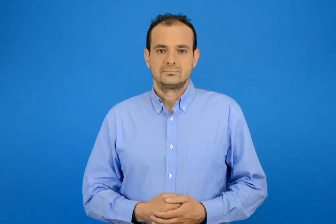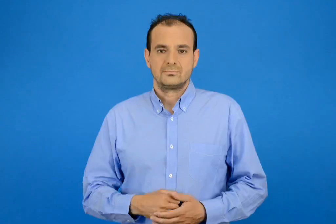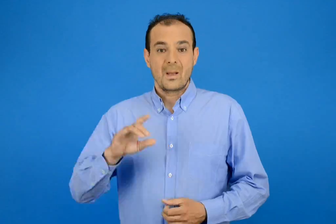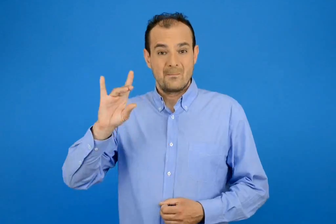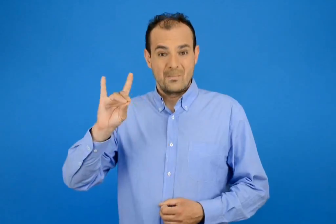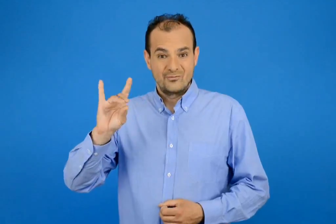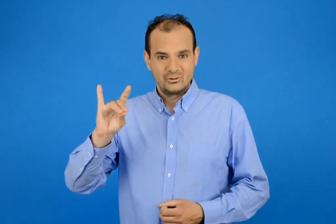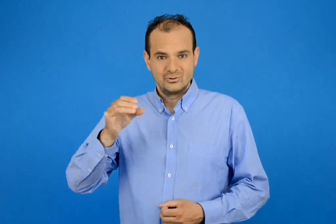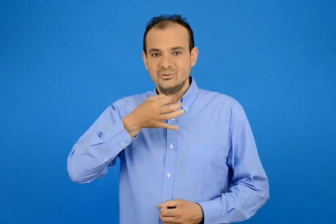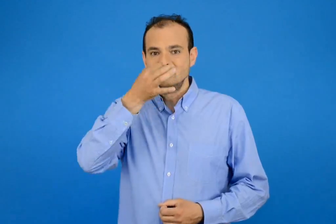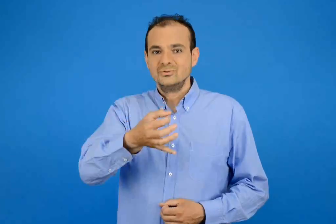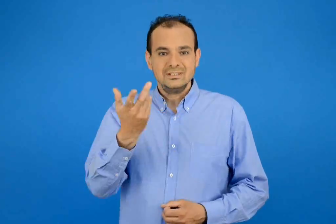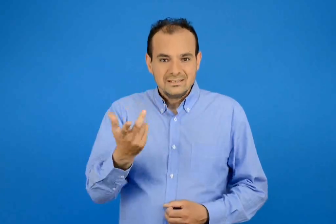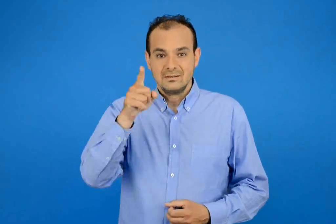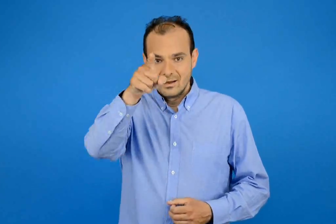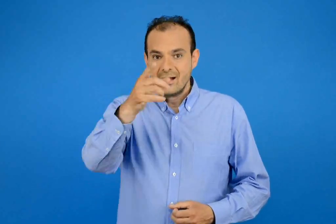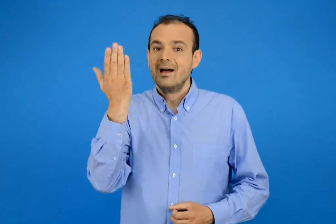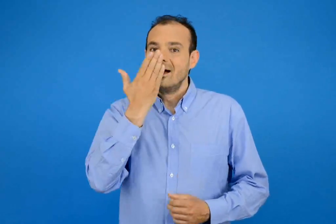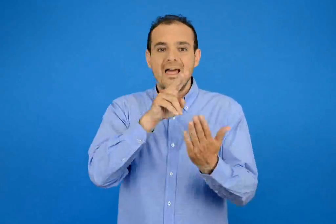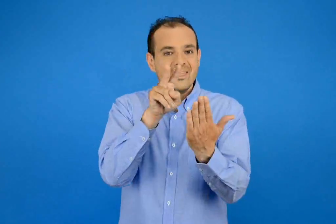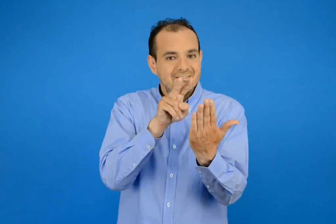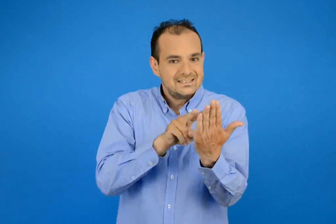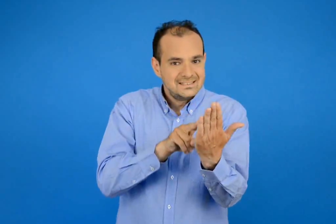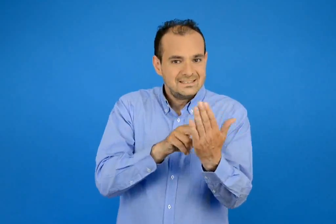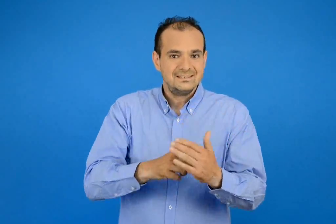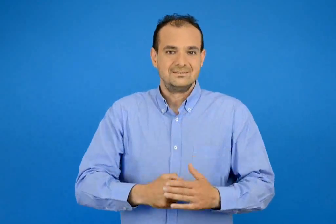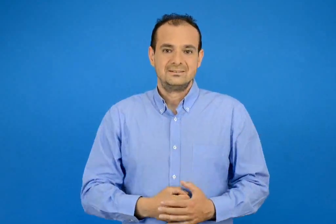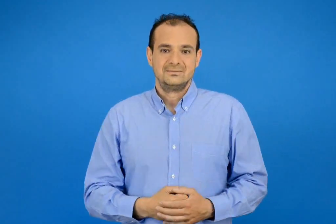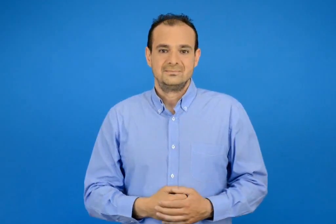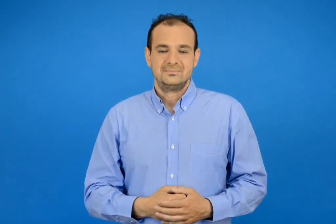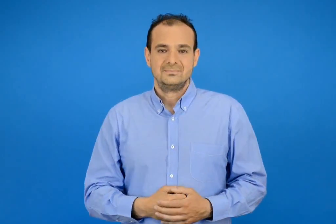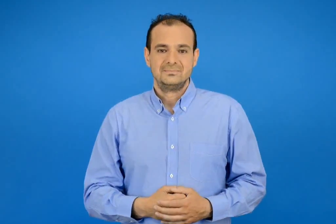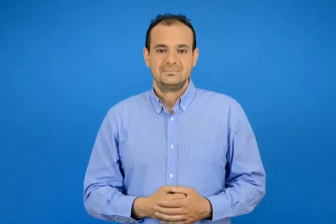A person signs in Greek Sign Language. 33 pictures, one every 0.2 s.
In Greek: διάβασε τι λέει ο μολυβιος
